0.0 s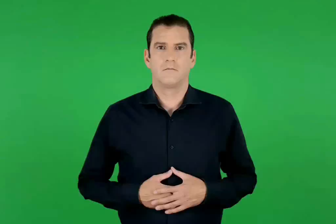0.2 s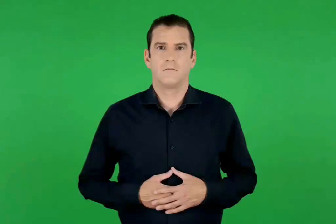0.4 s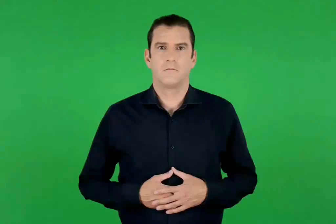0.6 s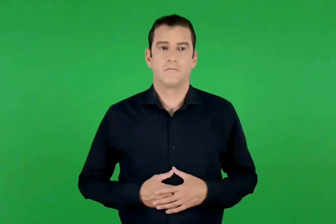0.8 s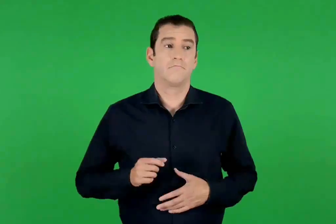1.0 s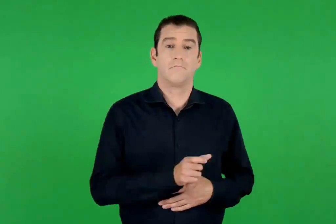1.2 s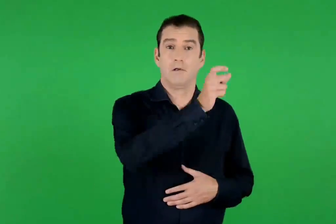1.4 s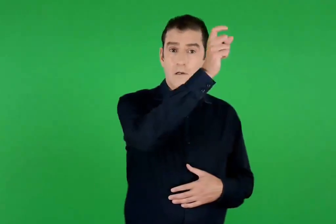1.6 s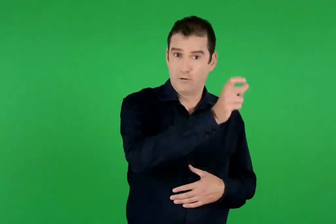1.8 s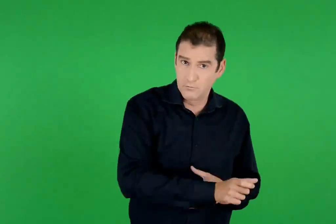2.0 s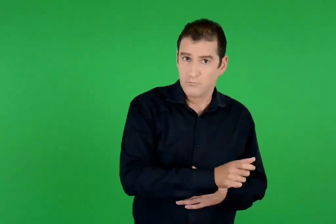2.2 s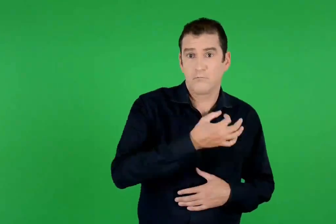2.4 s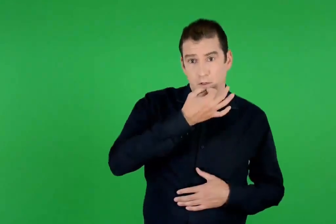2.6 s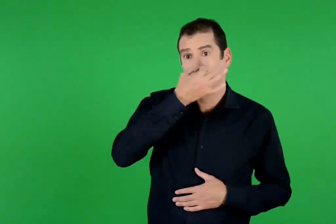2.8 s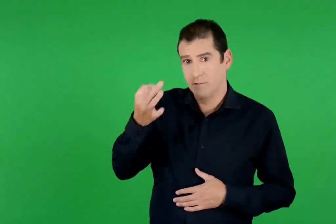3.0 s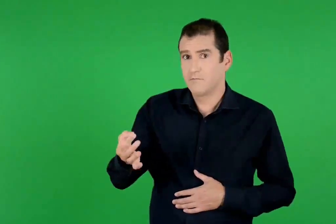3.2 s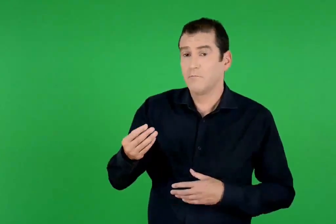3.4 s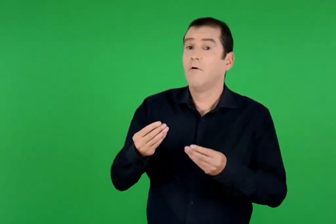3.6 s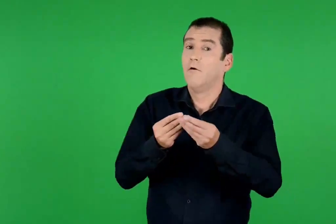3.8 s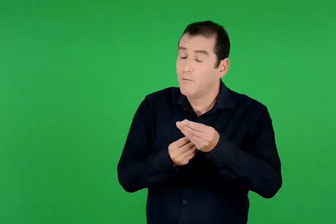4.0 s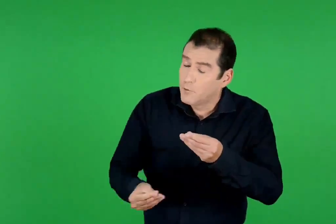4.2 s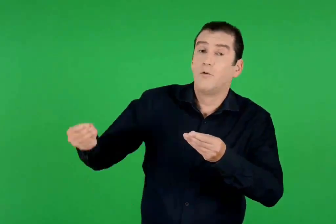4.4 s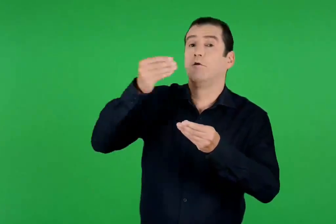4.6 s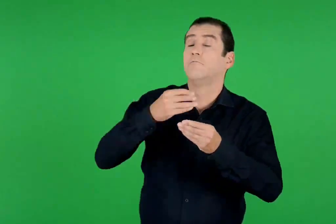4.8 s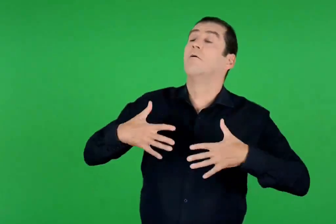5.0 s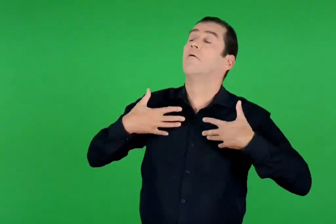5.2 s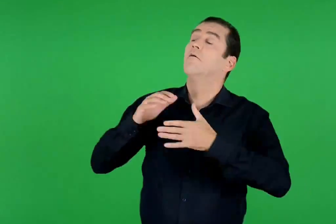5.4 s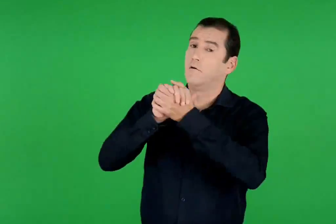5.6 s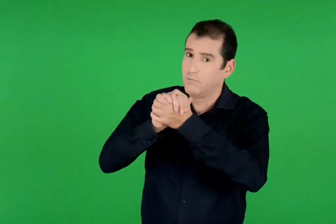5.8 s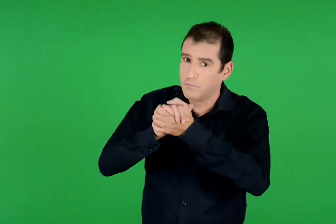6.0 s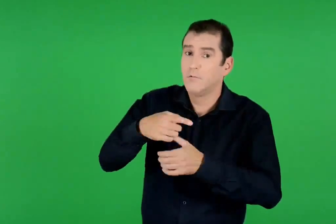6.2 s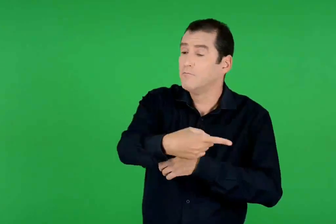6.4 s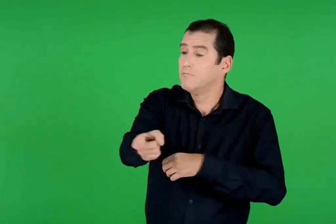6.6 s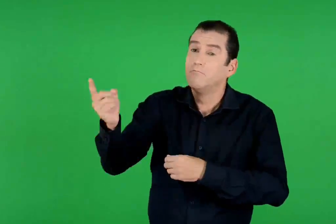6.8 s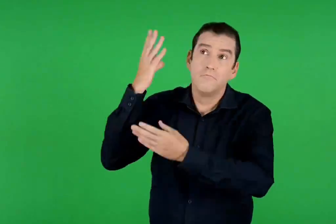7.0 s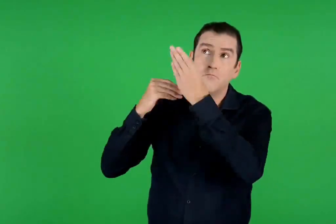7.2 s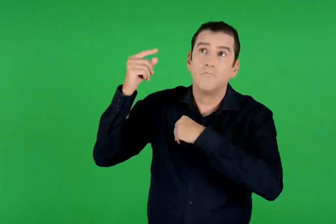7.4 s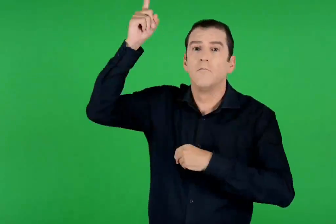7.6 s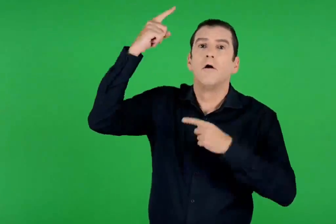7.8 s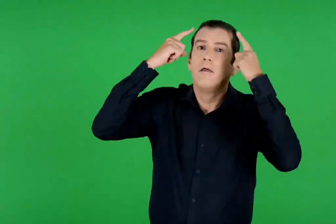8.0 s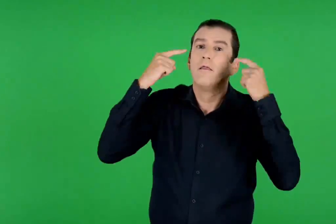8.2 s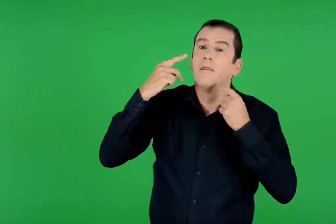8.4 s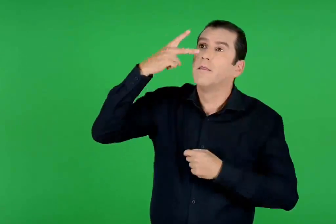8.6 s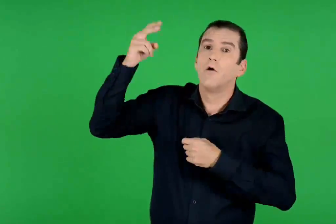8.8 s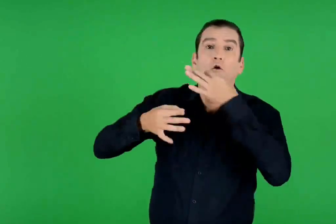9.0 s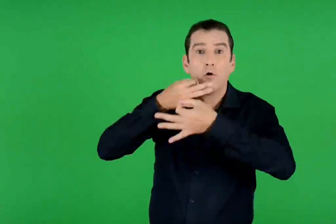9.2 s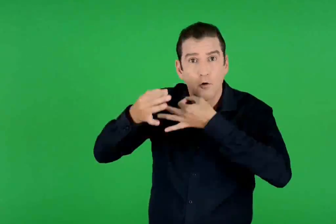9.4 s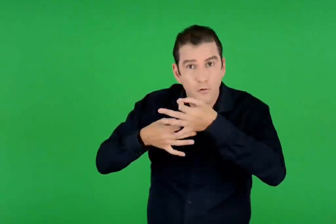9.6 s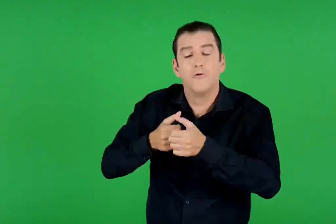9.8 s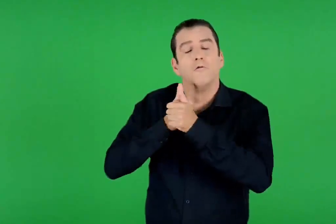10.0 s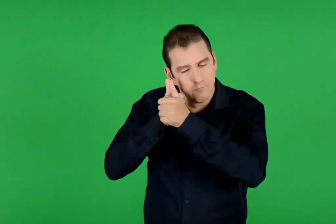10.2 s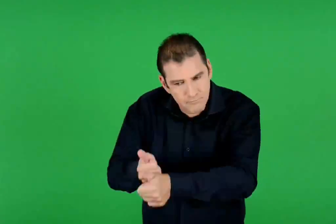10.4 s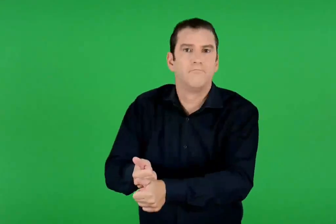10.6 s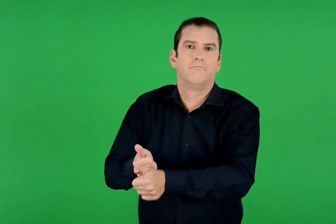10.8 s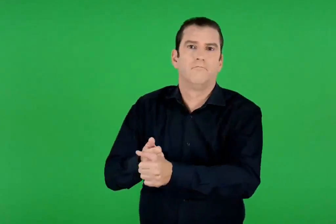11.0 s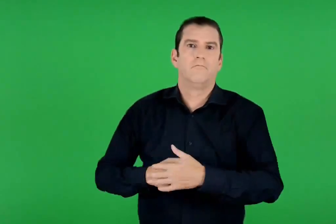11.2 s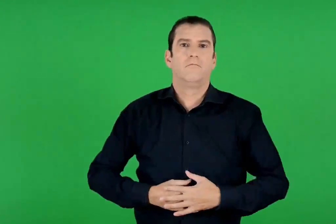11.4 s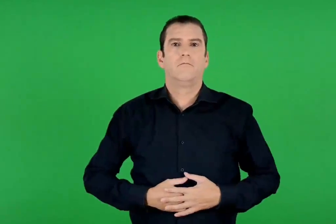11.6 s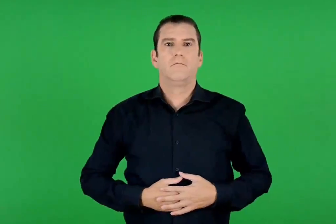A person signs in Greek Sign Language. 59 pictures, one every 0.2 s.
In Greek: κι εκείνος είπε πιο πολύ , χαρά σε εκείνους που ακούν τον λόγο του θεού και τον εφαρμόζουν
